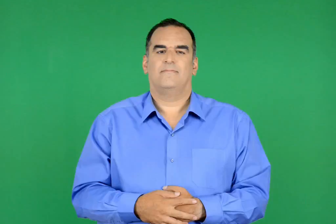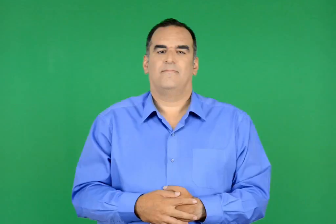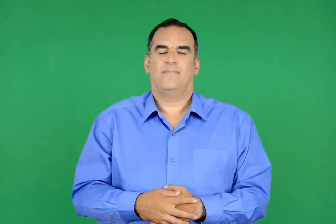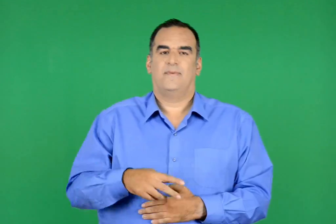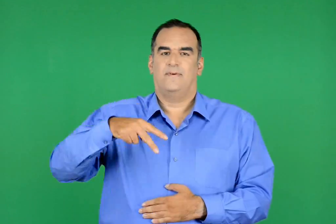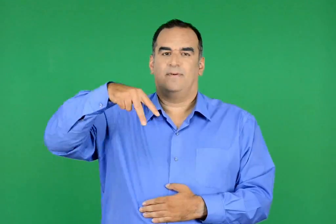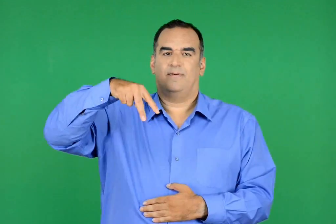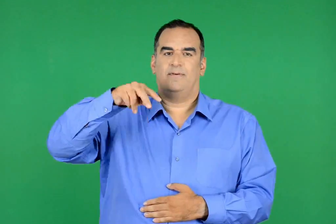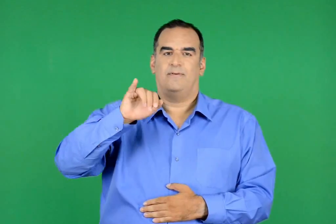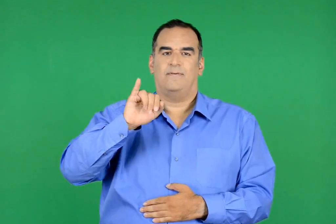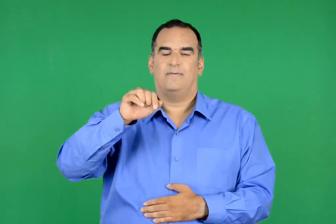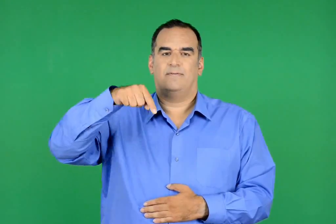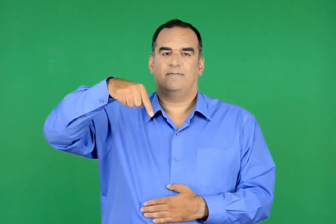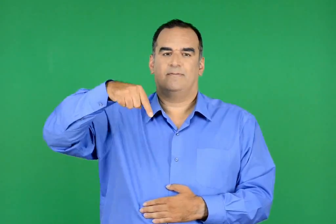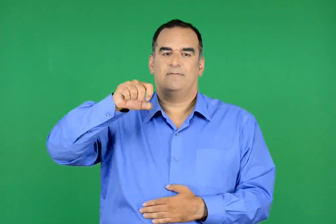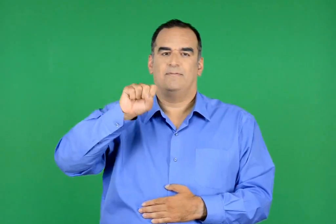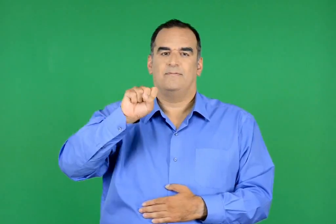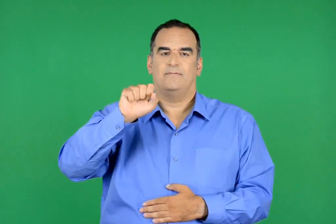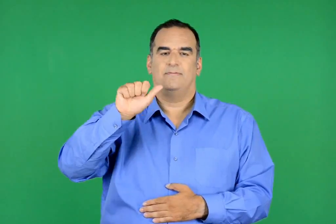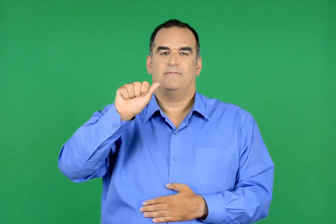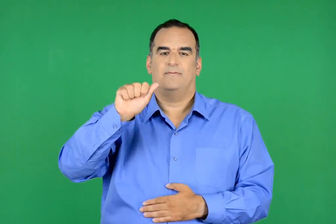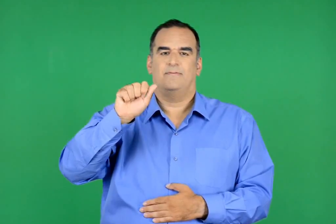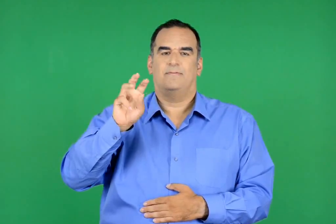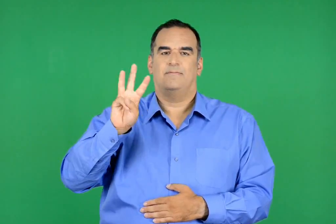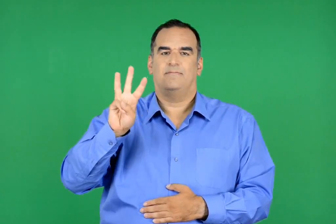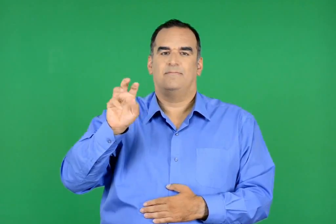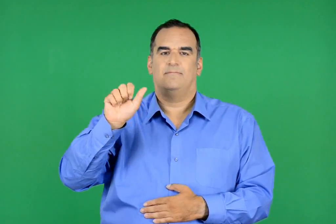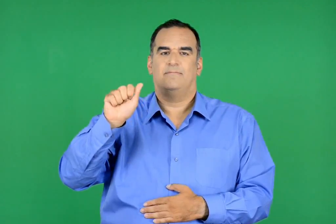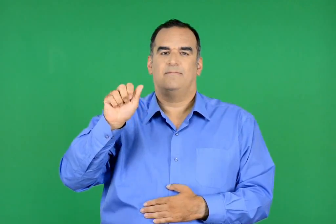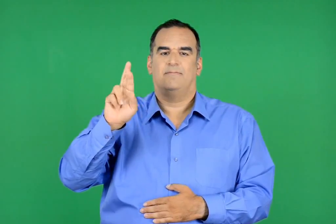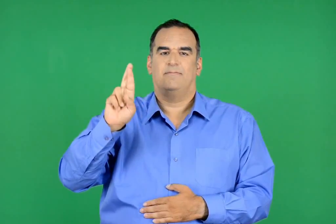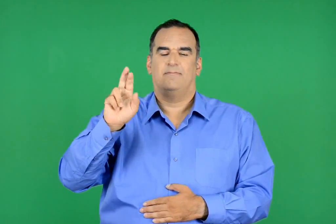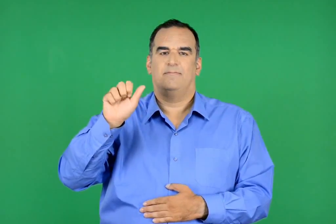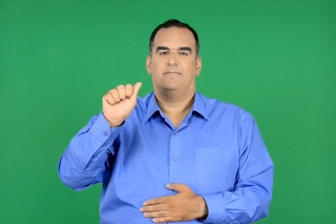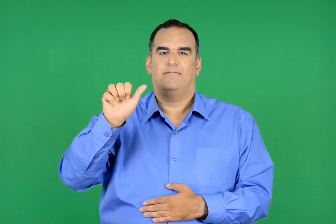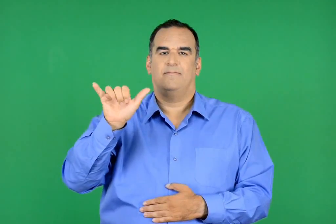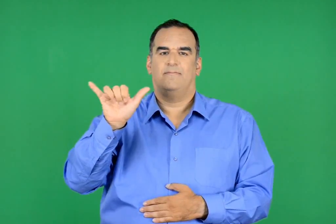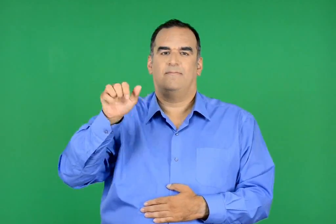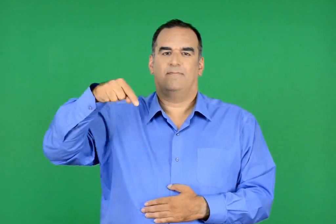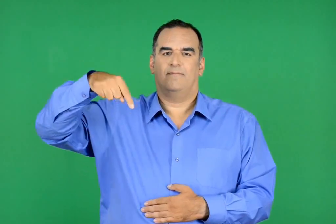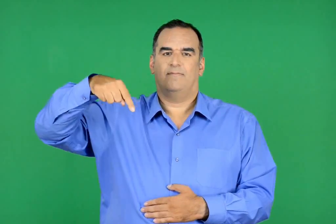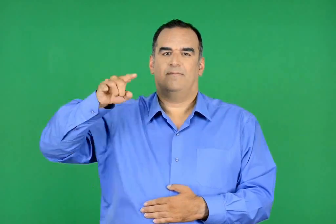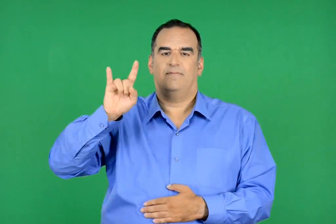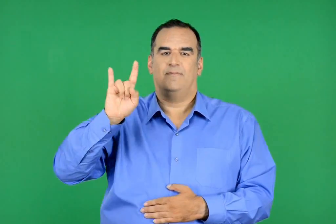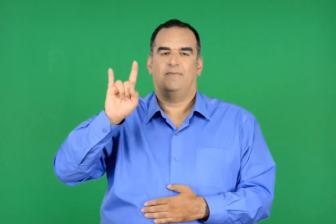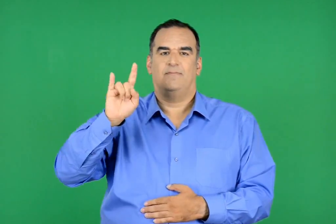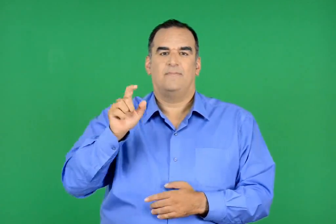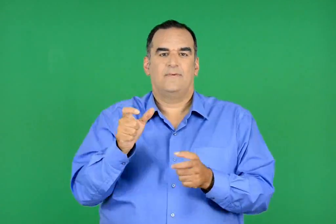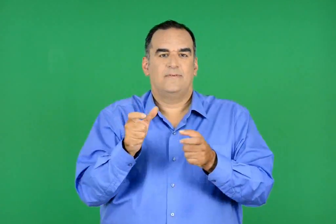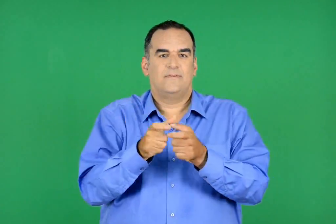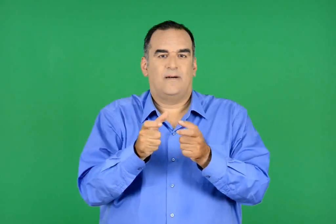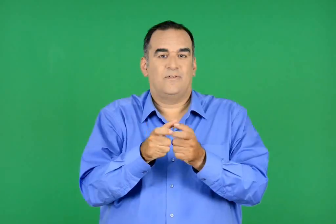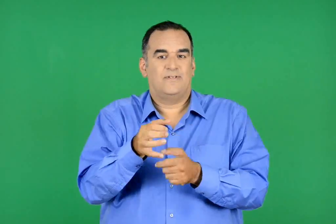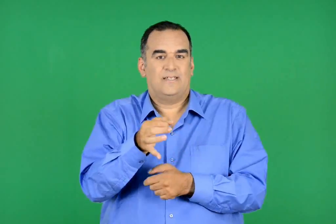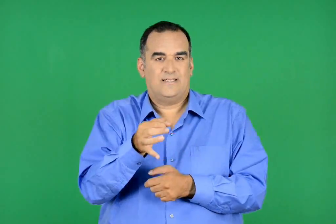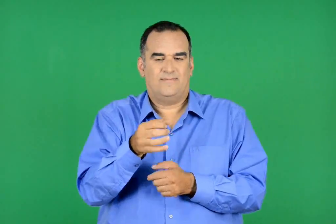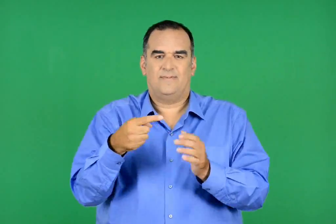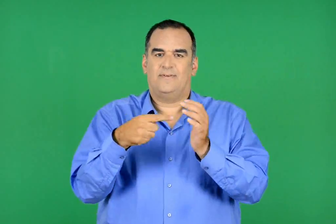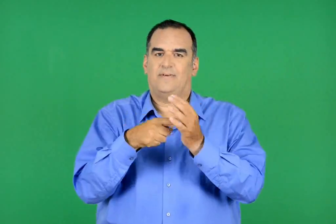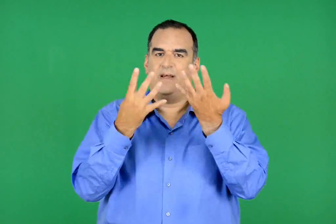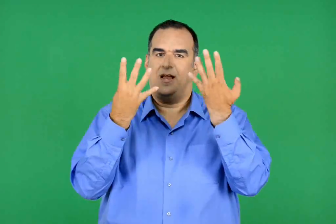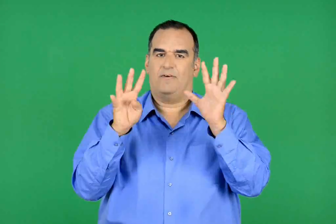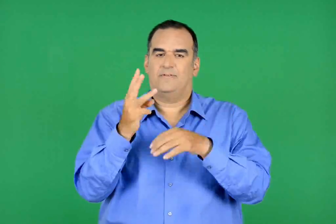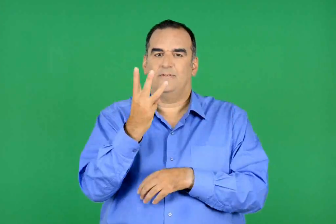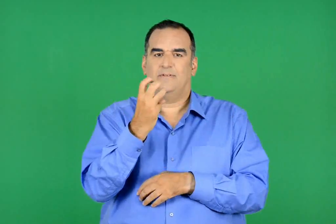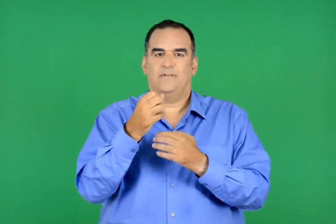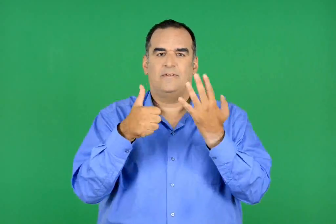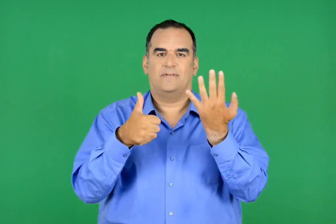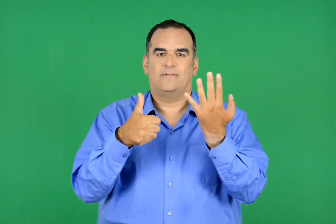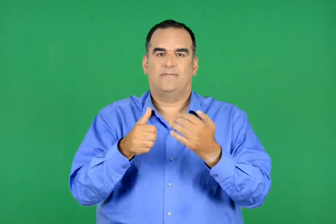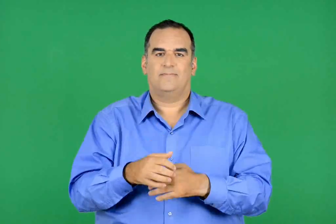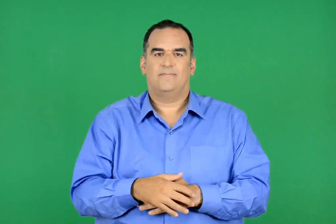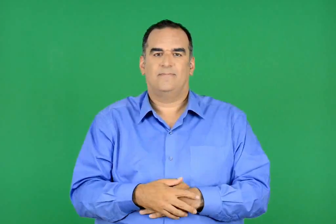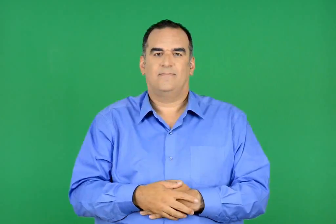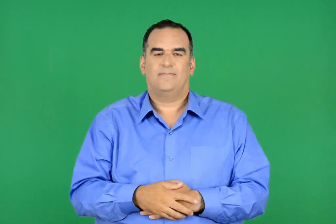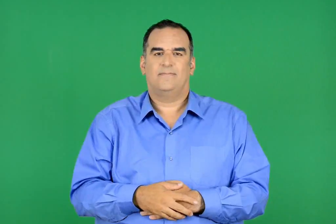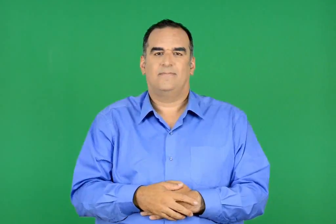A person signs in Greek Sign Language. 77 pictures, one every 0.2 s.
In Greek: λίτσα ψαραύτη σάμος 1936
